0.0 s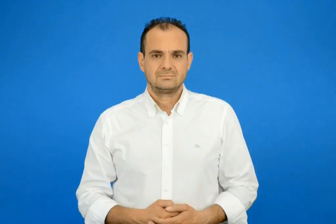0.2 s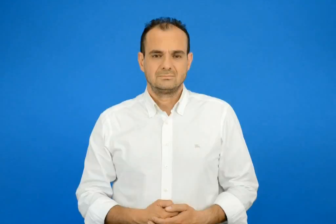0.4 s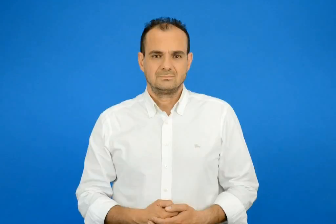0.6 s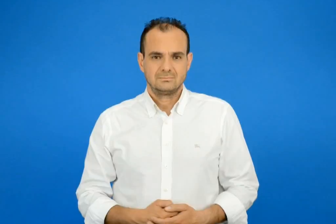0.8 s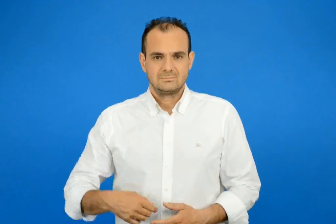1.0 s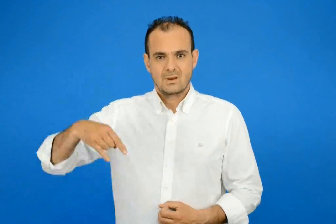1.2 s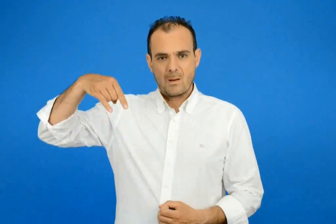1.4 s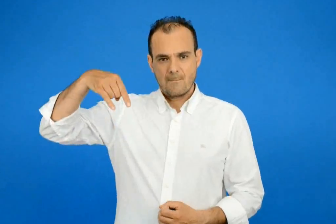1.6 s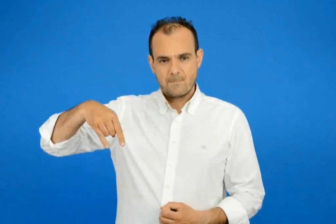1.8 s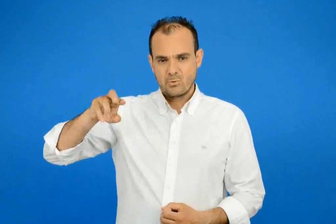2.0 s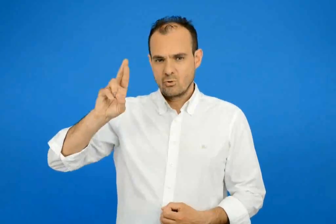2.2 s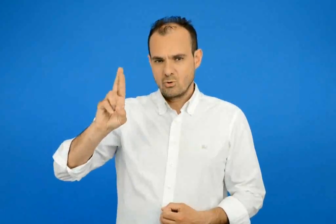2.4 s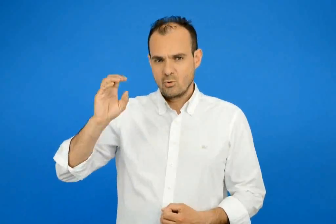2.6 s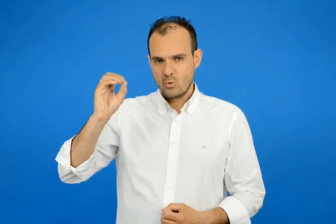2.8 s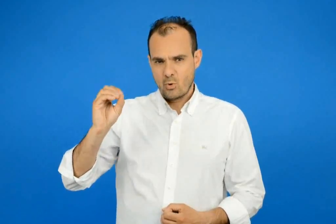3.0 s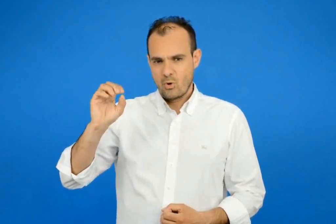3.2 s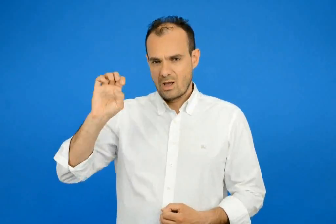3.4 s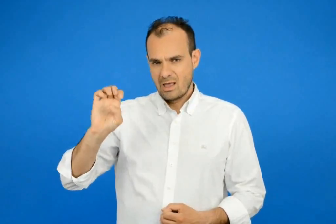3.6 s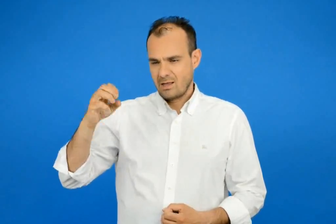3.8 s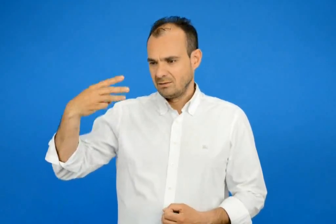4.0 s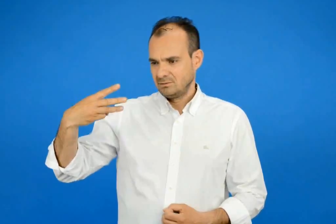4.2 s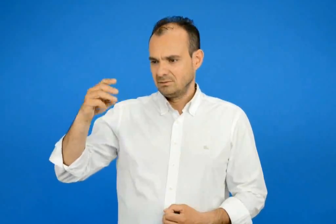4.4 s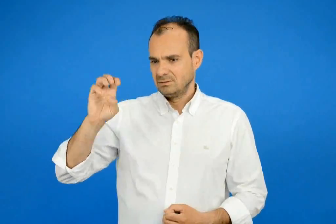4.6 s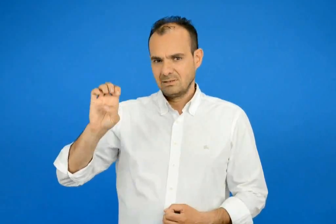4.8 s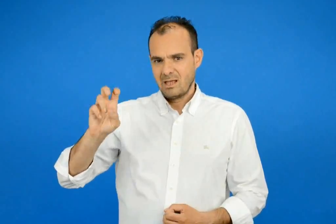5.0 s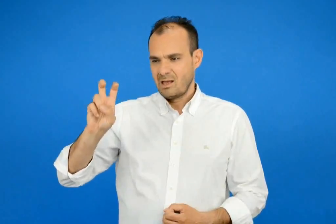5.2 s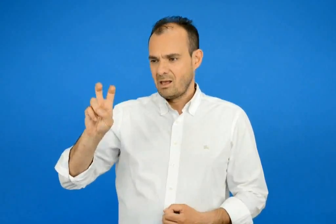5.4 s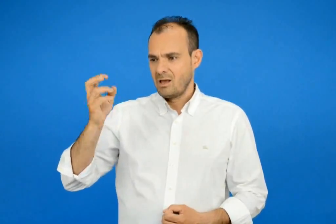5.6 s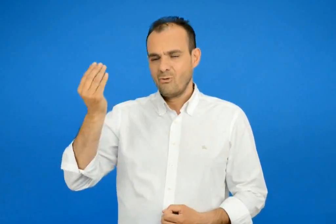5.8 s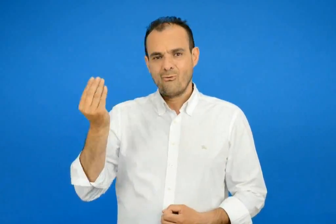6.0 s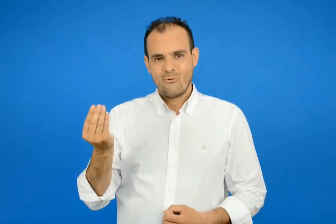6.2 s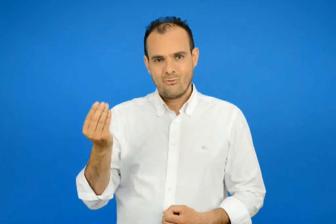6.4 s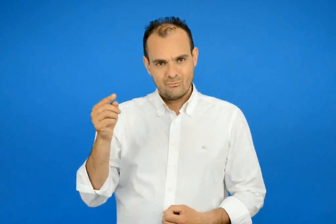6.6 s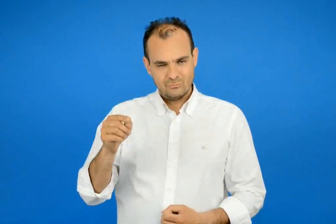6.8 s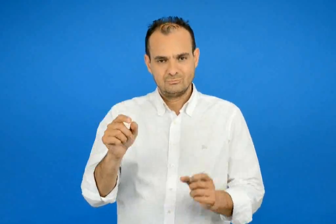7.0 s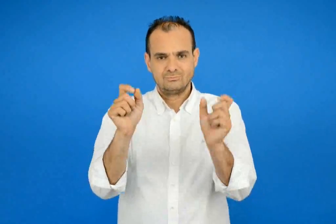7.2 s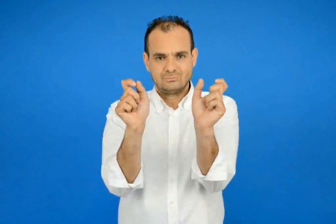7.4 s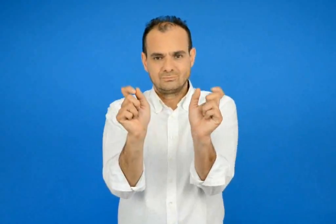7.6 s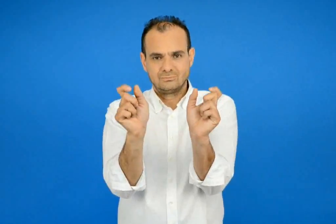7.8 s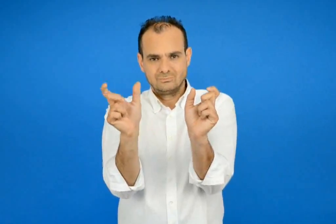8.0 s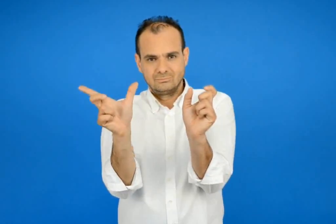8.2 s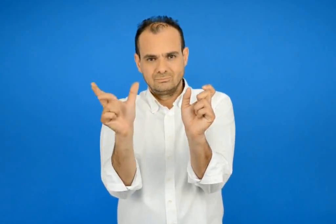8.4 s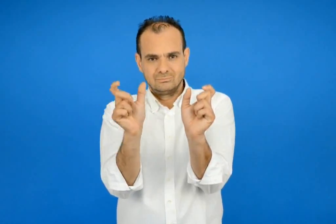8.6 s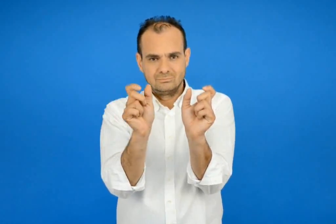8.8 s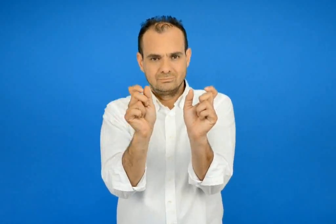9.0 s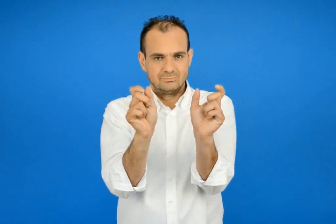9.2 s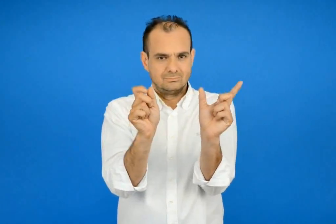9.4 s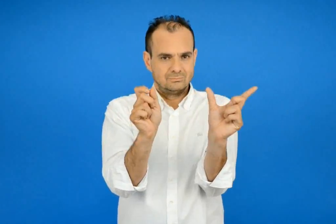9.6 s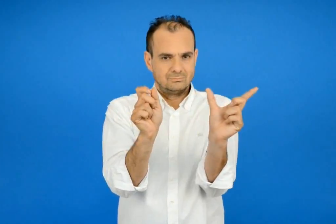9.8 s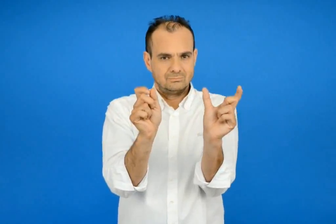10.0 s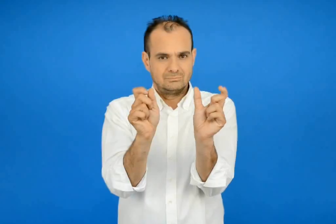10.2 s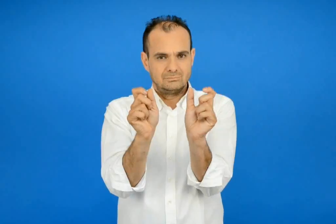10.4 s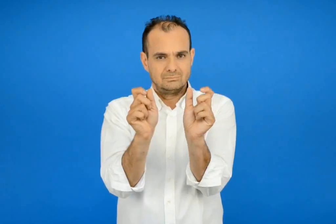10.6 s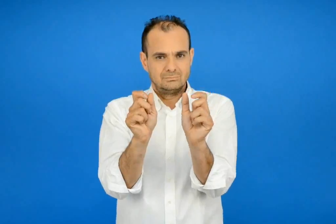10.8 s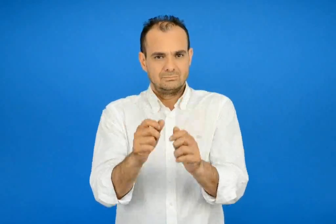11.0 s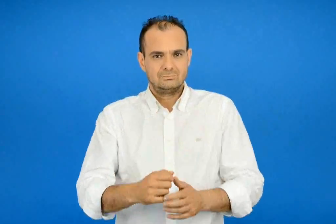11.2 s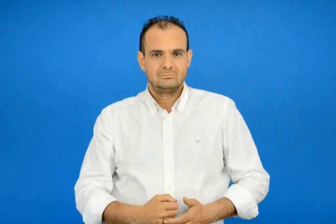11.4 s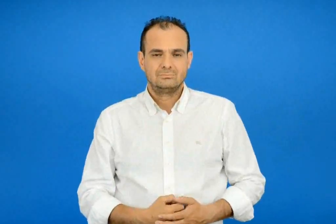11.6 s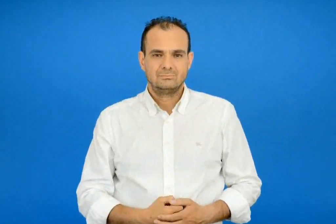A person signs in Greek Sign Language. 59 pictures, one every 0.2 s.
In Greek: προεξέχω περισσεύω από τη μια η την άλλη πλευρά
